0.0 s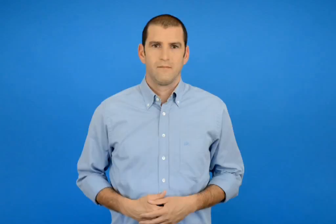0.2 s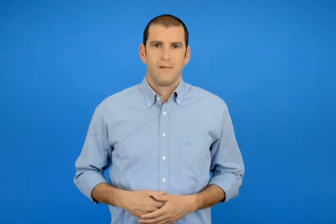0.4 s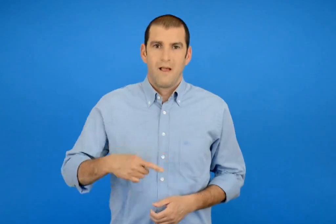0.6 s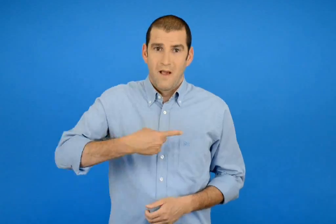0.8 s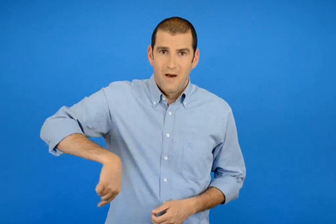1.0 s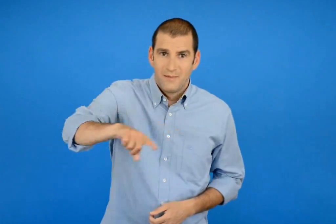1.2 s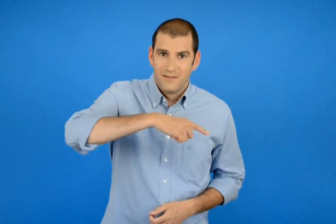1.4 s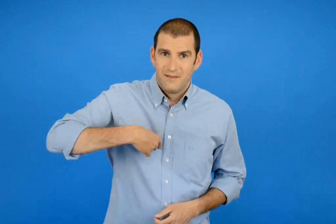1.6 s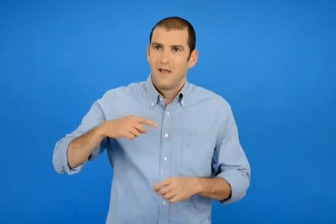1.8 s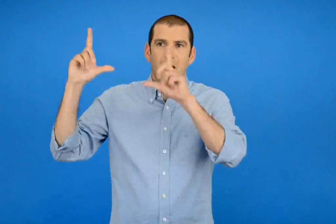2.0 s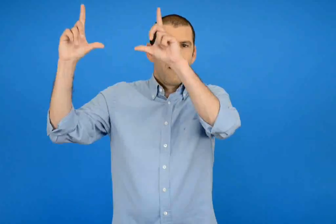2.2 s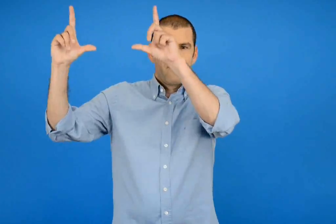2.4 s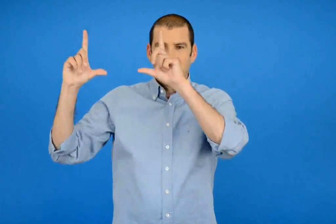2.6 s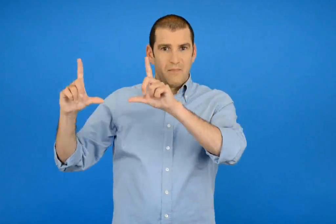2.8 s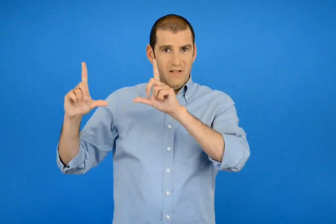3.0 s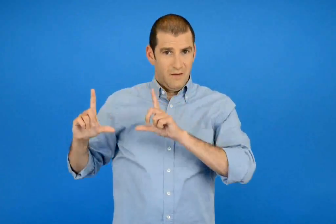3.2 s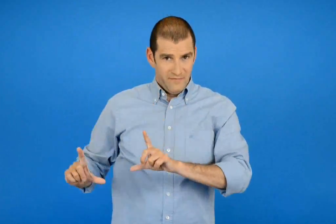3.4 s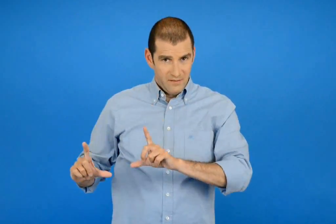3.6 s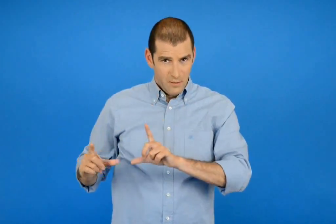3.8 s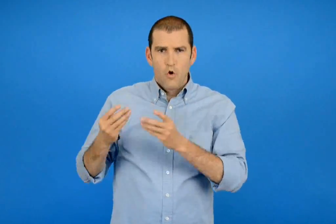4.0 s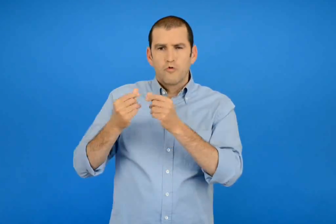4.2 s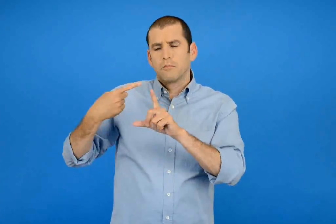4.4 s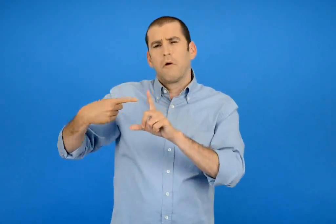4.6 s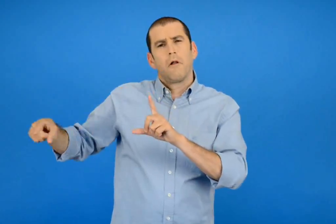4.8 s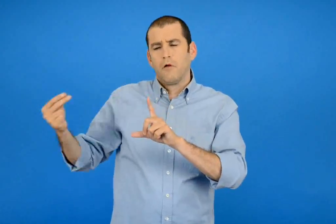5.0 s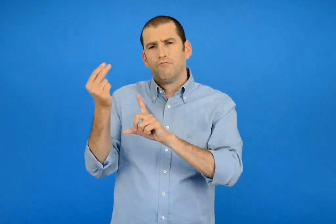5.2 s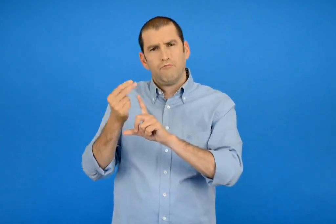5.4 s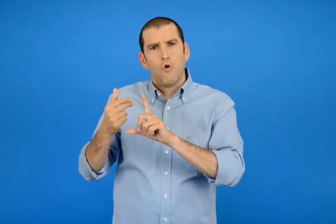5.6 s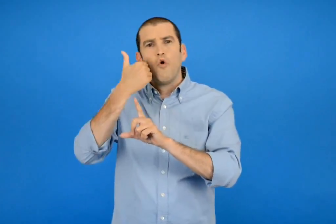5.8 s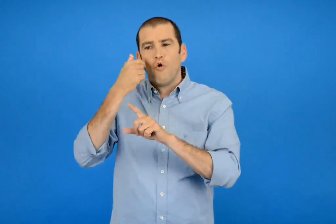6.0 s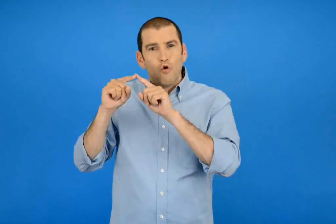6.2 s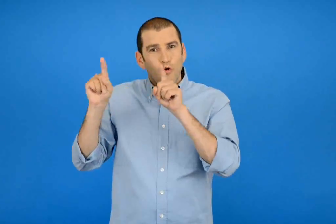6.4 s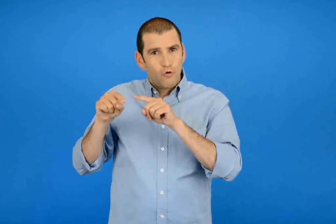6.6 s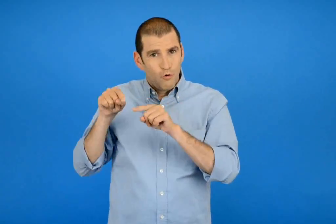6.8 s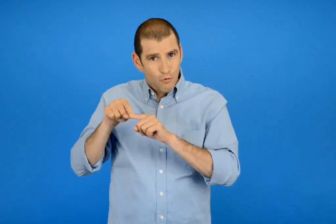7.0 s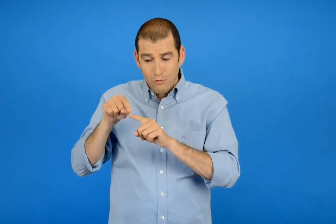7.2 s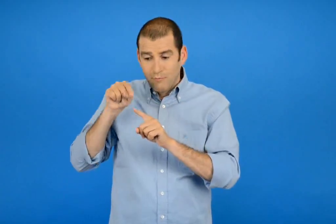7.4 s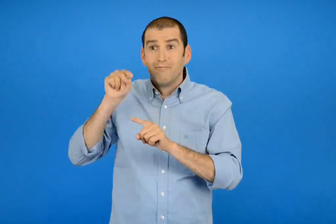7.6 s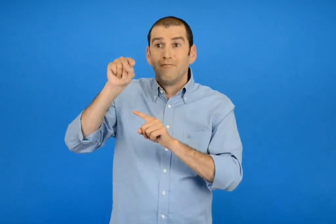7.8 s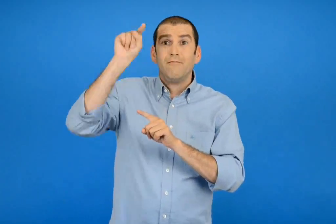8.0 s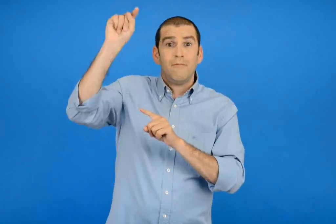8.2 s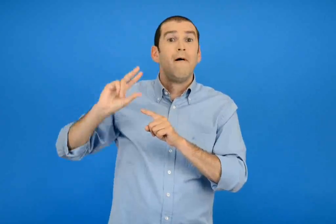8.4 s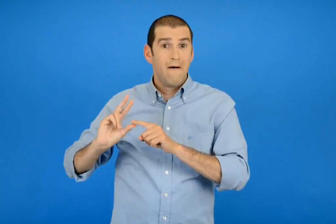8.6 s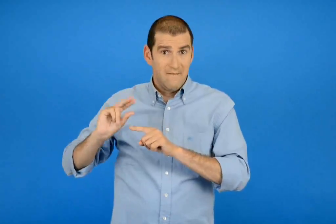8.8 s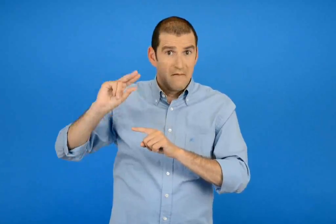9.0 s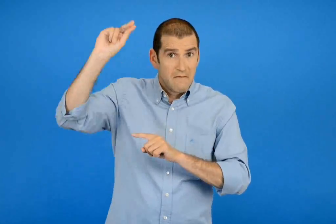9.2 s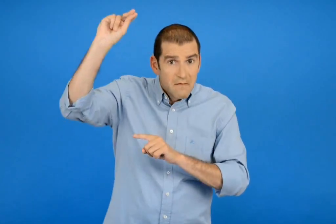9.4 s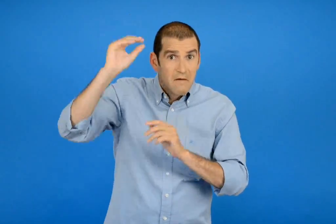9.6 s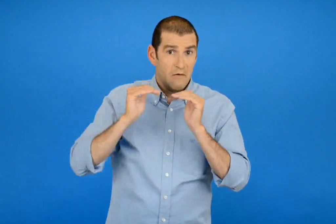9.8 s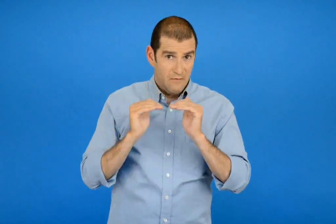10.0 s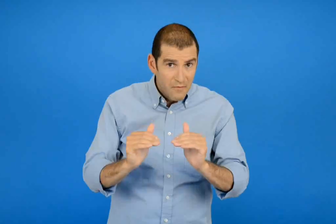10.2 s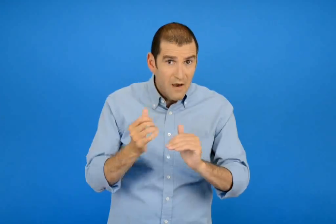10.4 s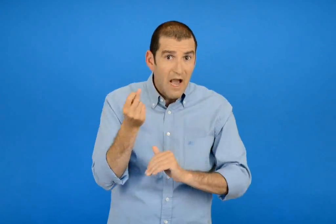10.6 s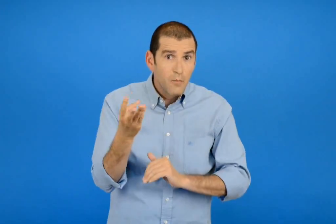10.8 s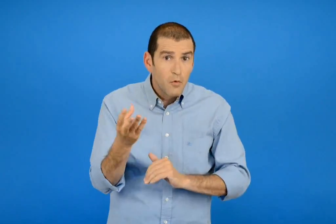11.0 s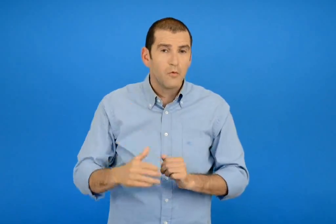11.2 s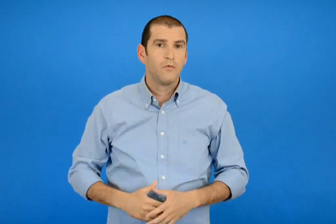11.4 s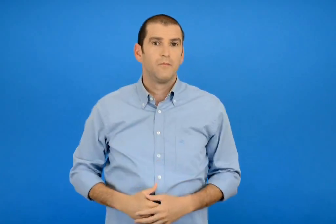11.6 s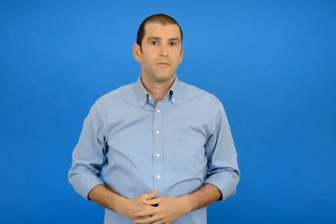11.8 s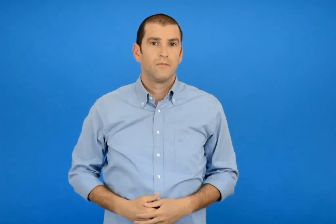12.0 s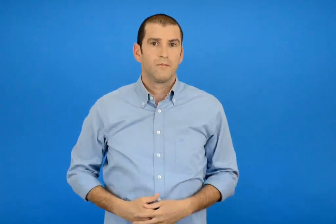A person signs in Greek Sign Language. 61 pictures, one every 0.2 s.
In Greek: γιατι σε κάθε περίπτωση με οποίον τρόπο και αν χρωματίσουμε τη μισή επιφάνεια κόκκινη χρωματίζουμε πάντα τον ίδιο αριθμό από κόκκινα κουτάκια ;
